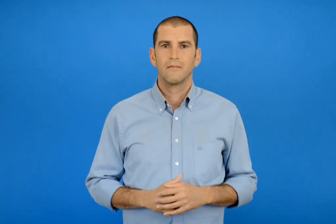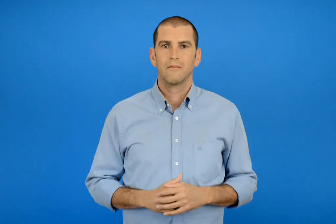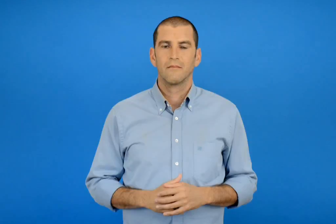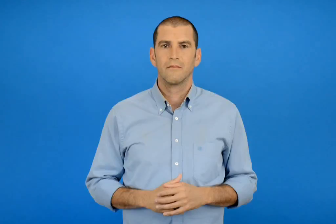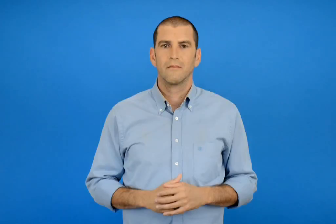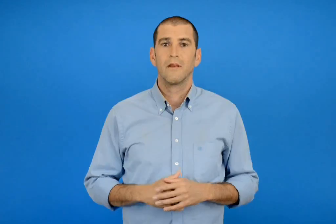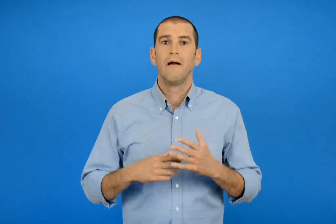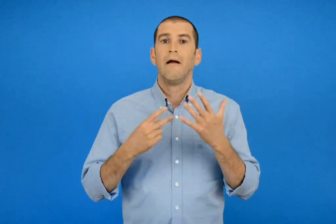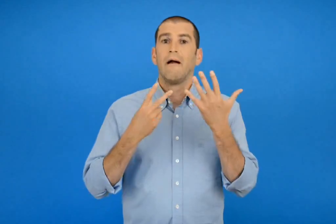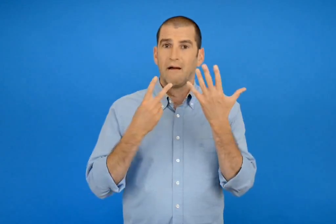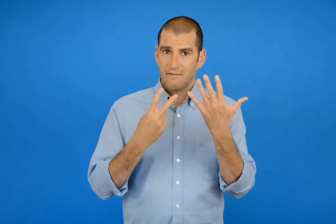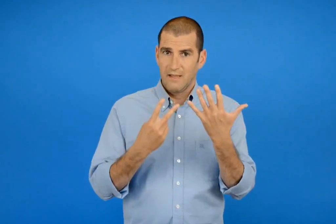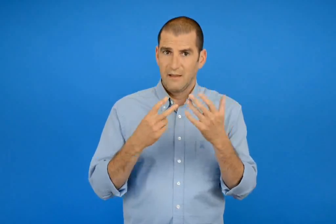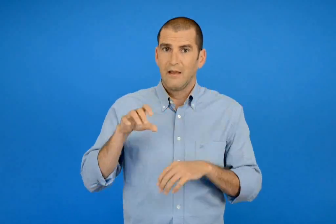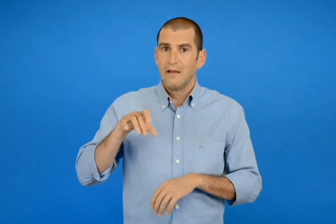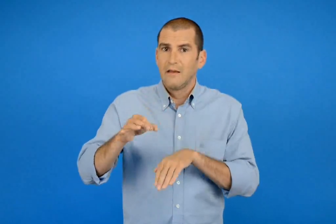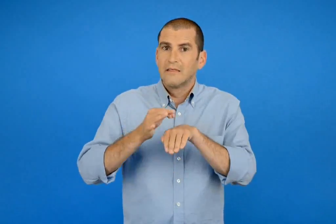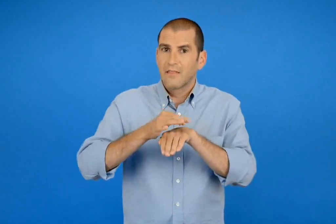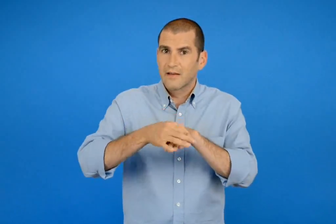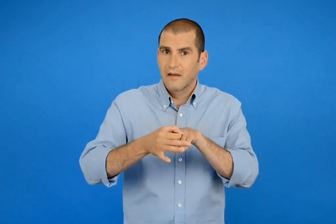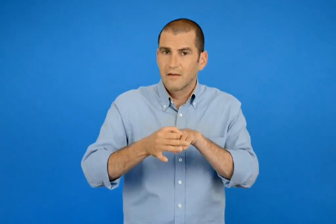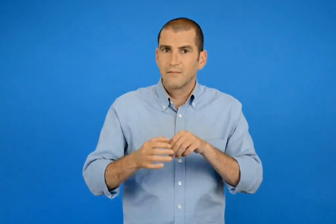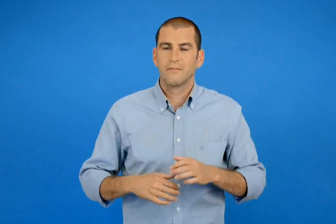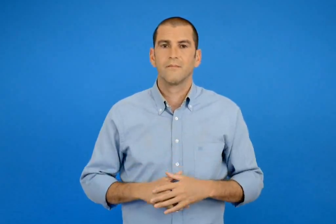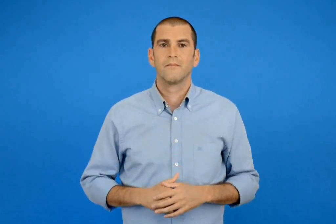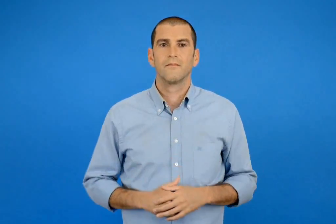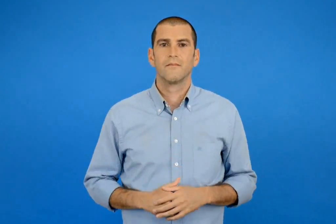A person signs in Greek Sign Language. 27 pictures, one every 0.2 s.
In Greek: τα 7 σκαθάρια
